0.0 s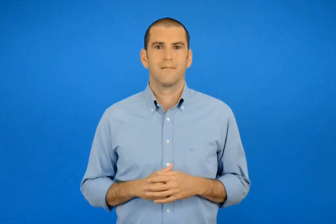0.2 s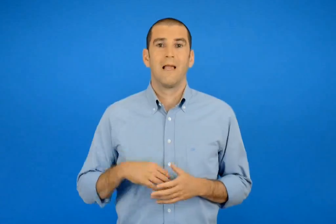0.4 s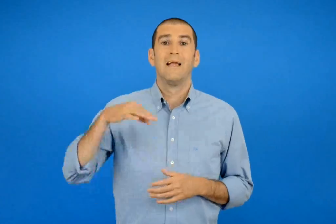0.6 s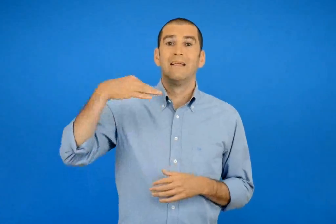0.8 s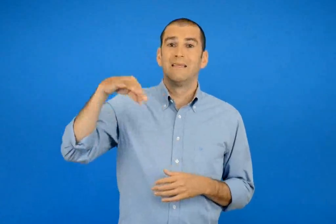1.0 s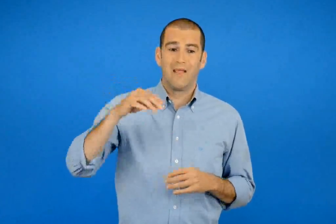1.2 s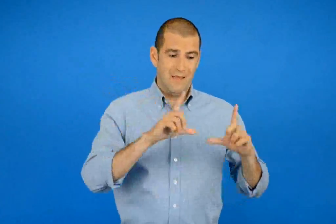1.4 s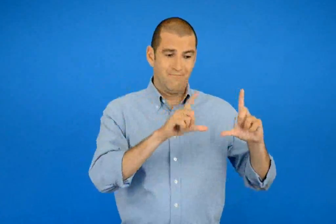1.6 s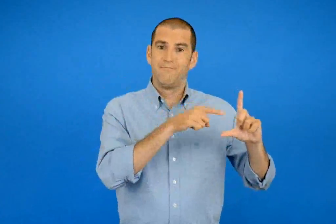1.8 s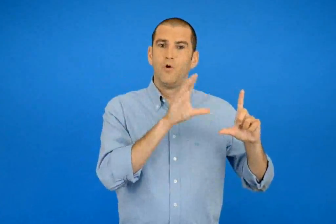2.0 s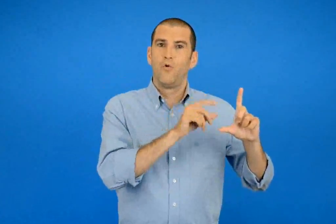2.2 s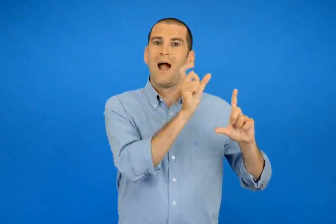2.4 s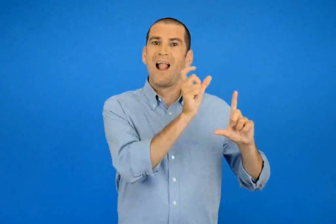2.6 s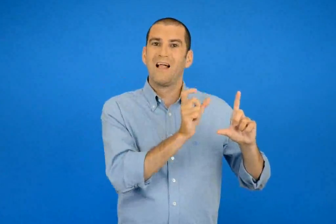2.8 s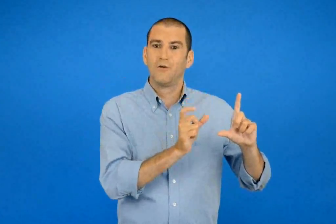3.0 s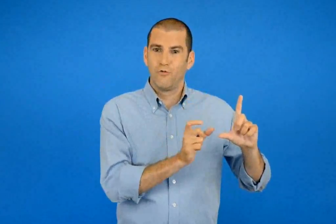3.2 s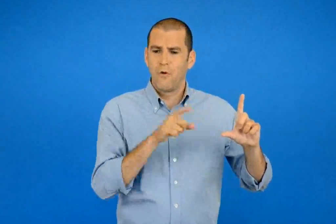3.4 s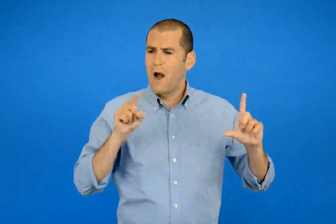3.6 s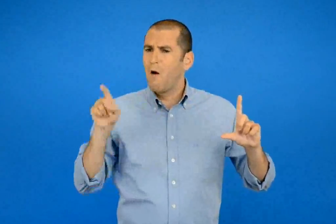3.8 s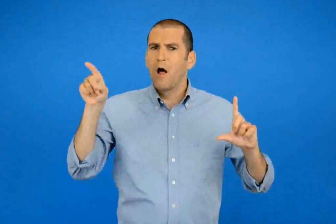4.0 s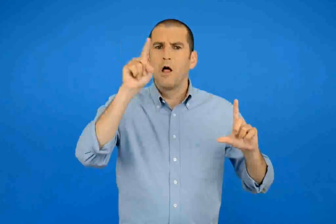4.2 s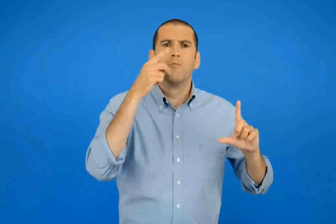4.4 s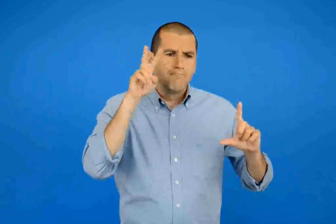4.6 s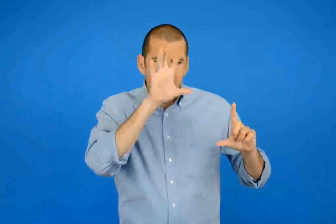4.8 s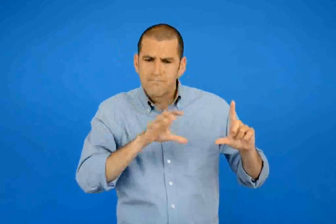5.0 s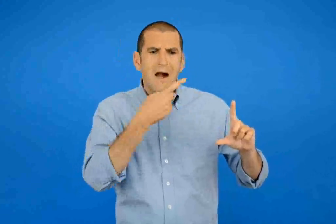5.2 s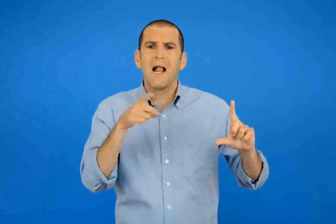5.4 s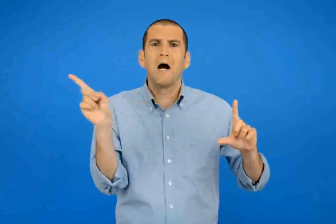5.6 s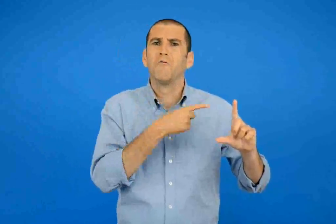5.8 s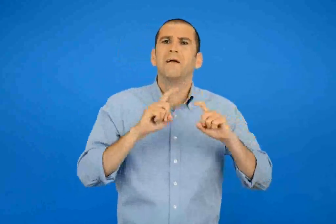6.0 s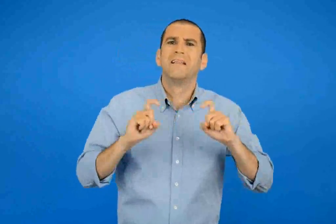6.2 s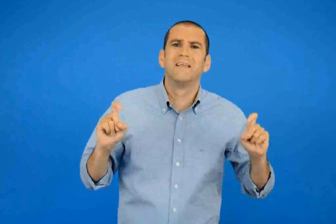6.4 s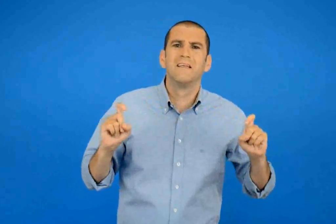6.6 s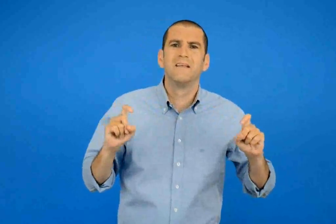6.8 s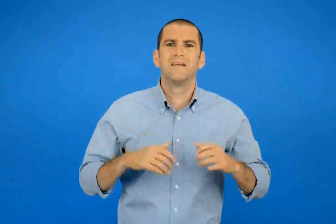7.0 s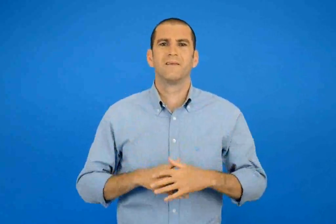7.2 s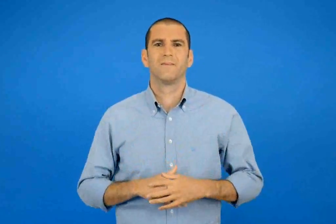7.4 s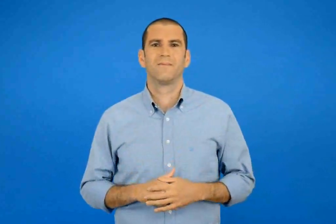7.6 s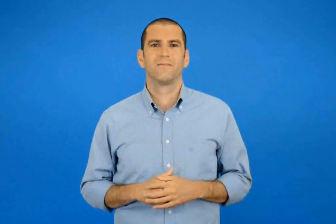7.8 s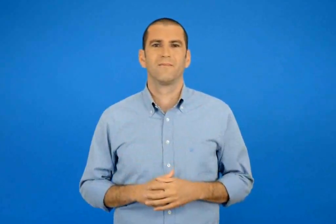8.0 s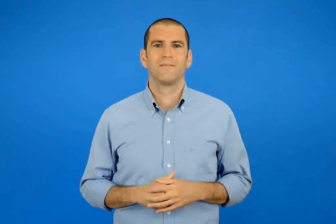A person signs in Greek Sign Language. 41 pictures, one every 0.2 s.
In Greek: βρες σε τι διαφέρει η σελίδα του λεξικού από τις υπόλοιπες
